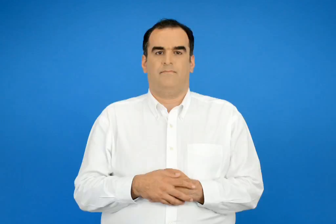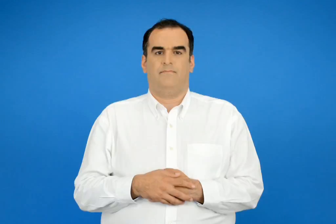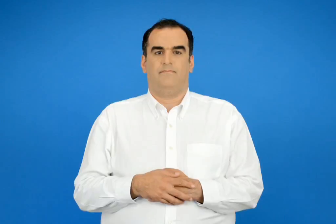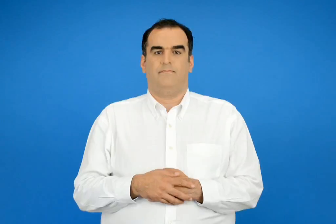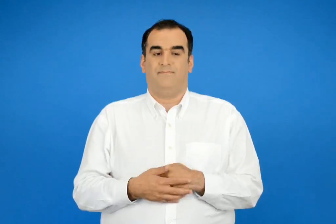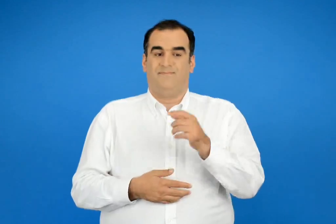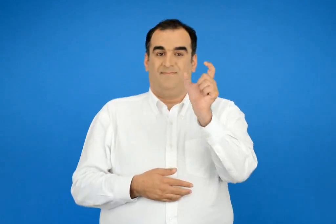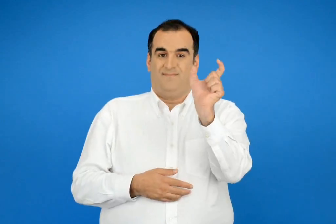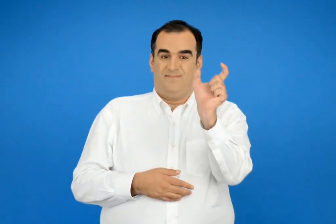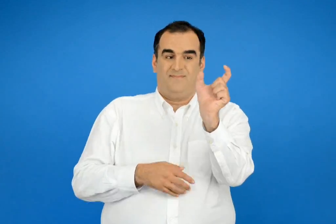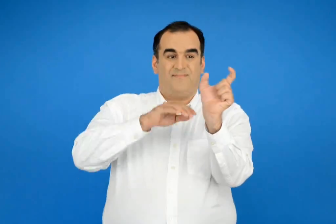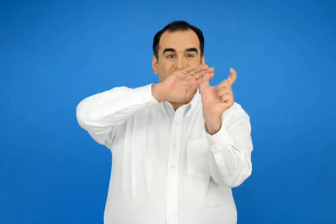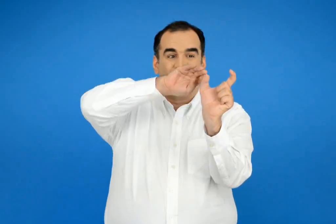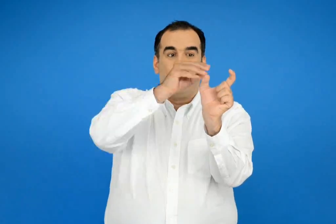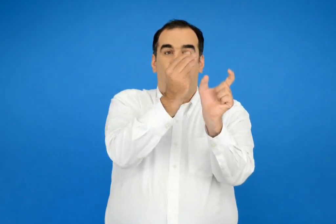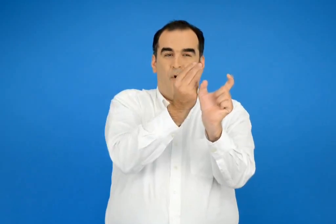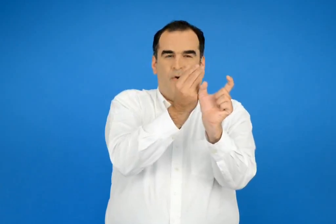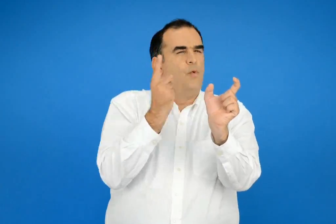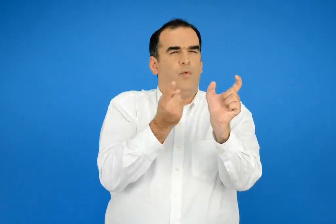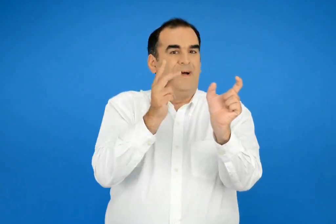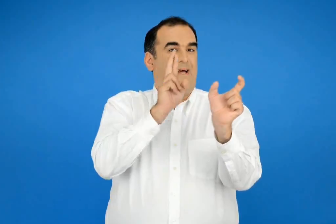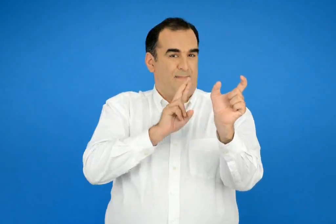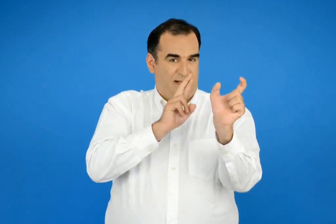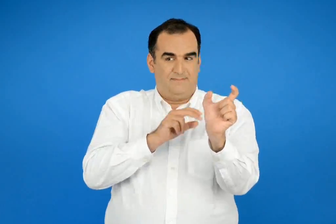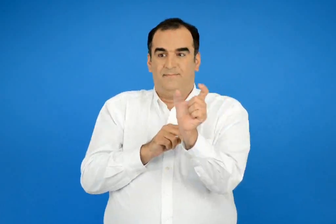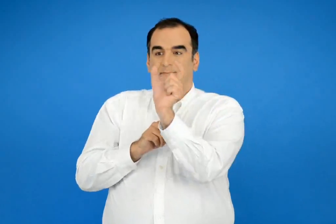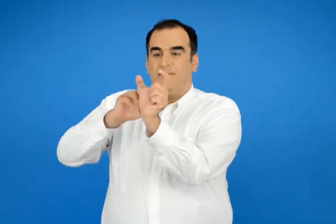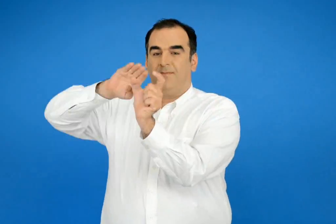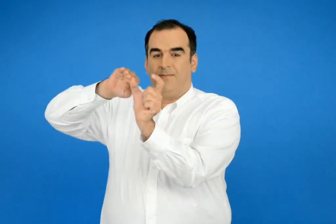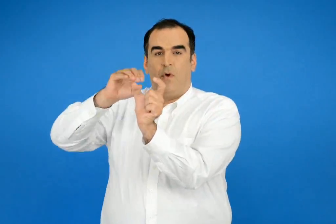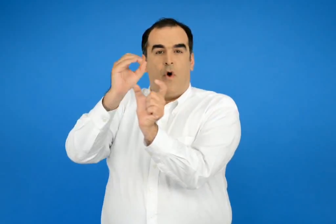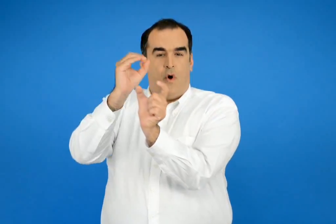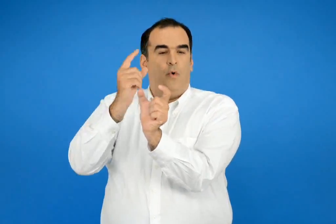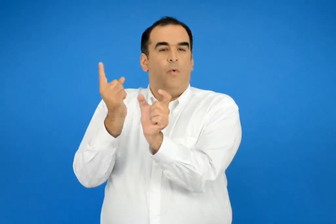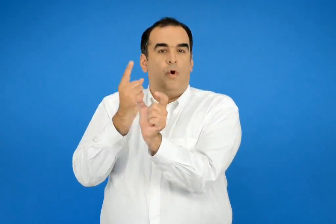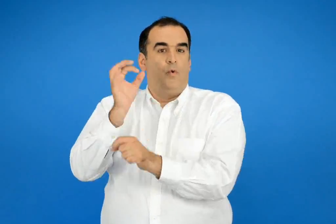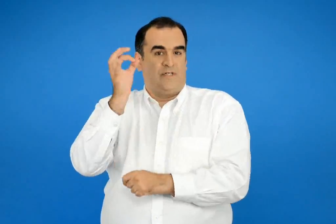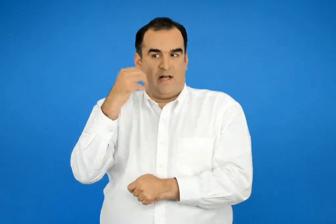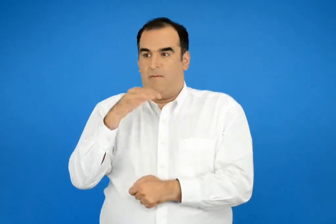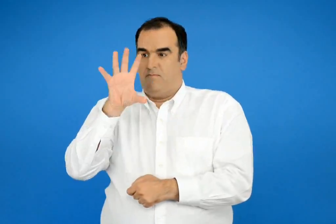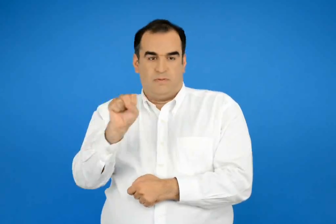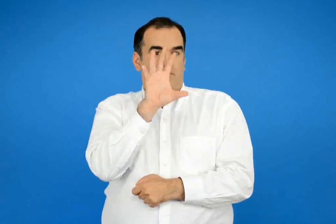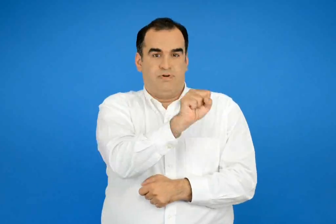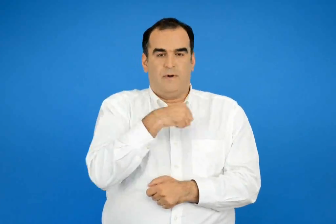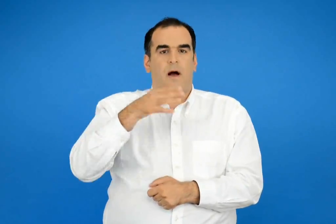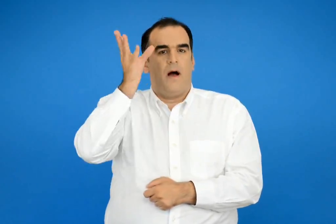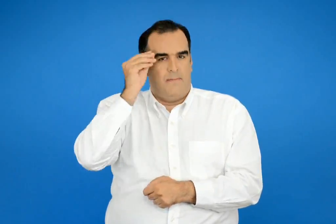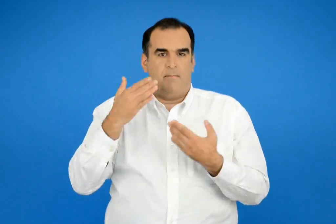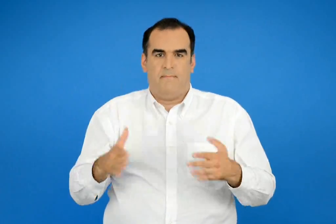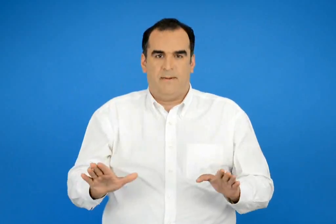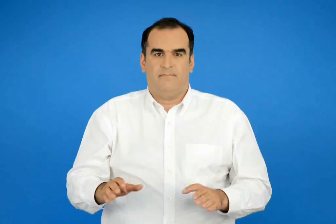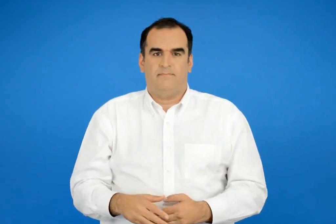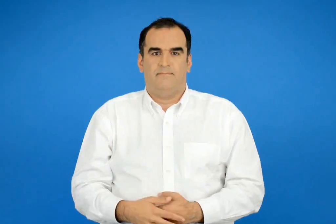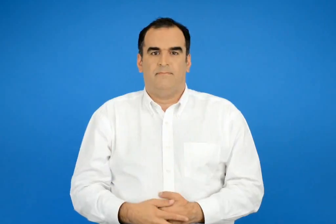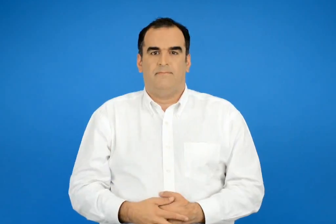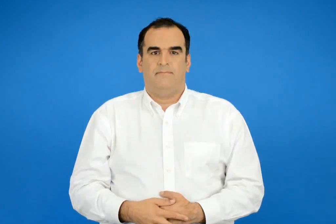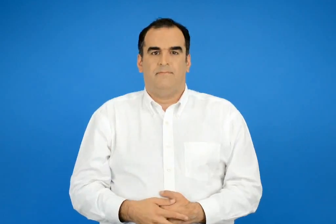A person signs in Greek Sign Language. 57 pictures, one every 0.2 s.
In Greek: έμαθα να ξεχωρίζω το ω του ρήματος από το ο του ουδέτερου ουσιαστικού έμαθα να ξεχωρίζω το ω ωμέγα του ρήματος από το ο όμικρον του ουδέτερου ουσιαστικού
